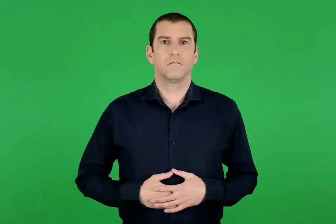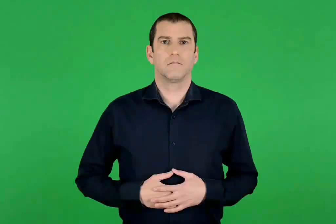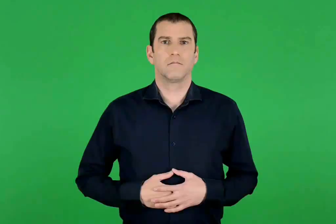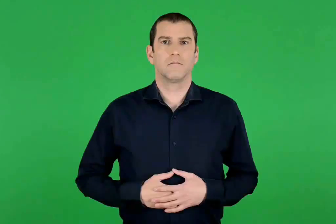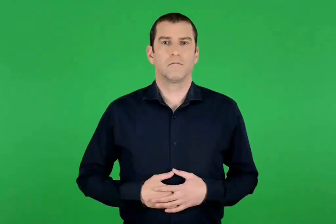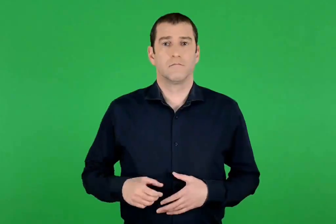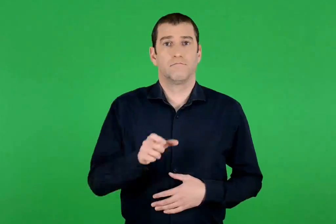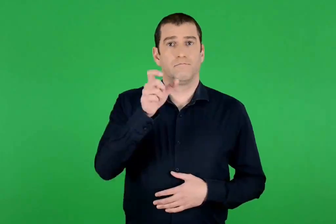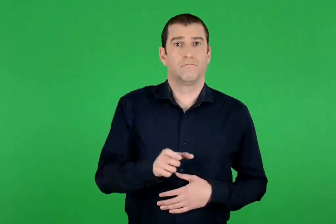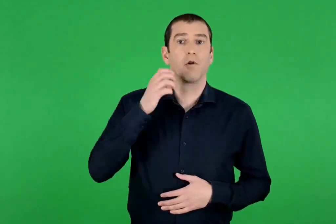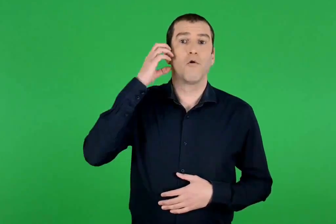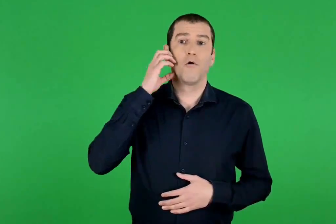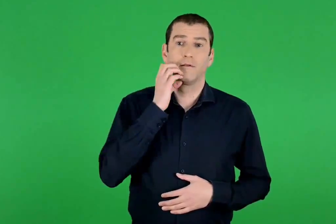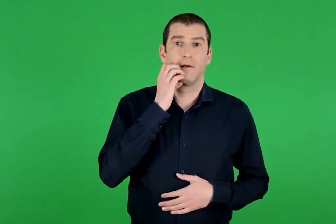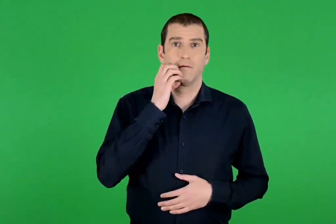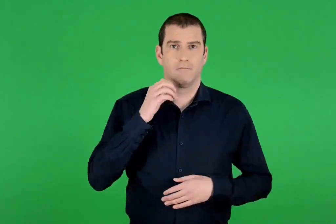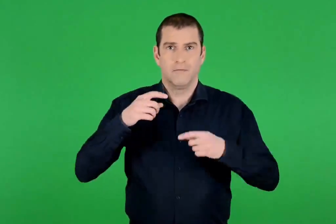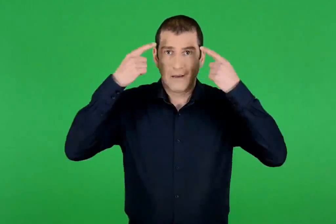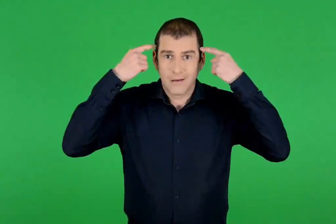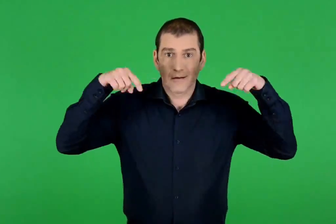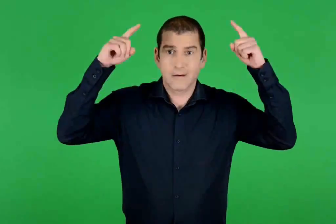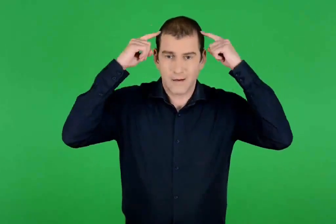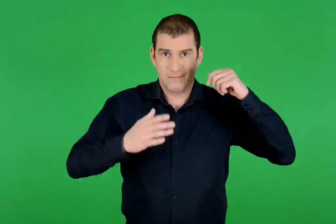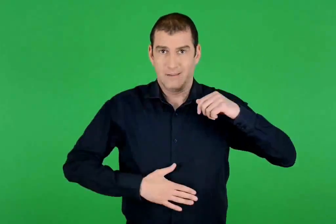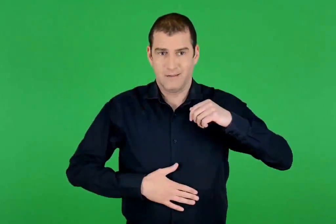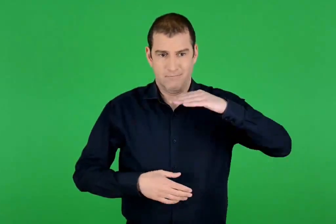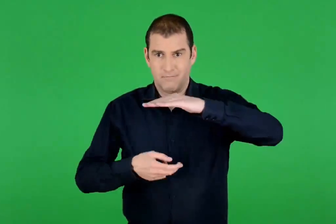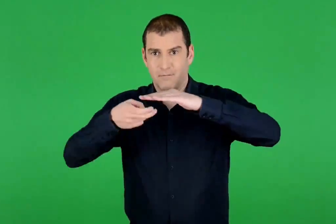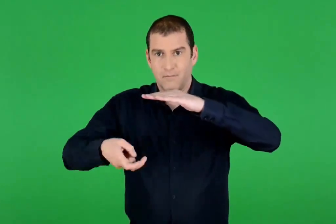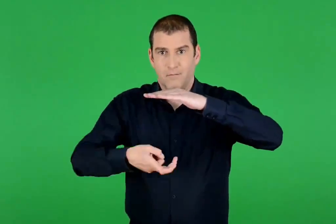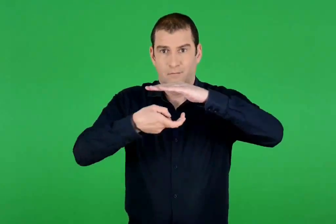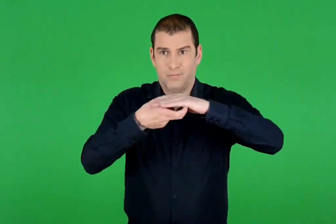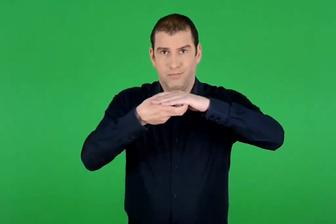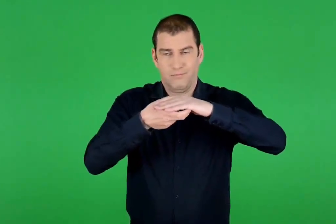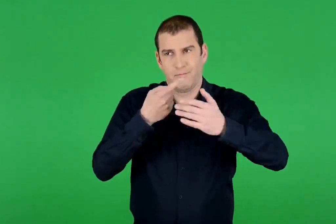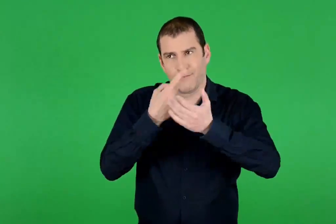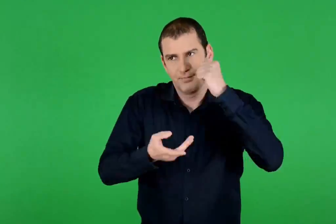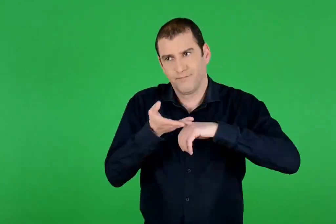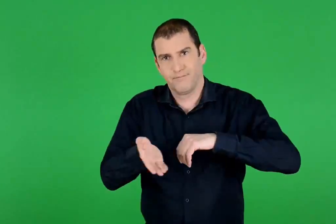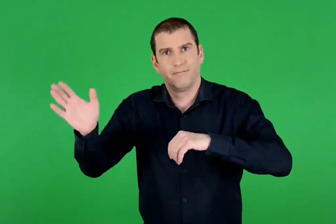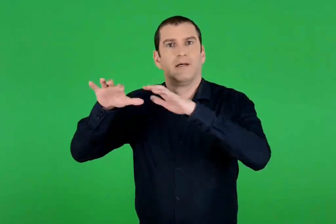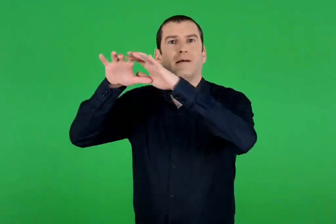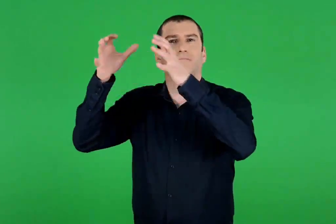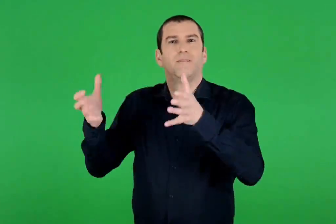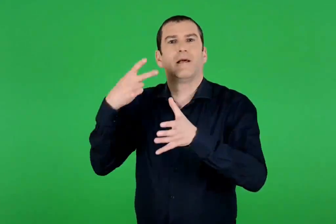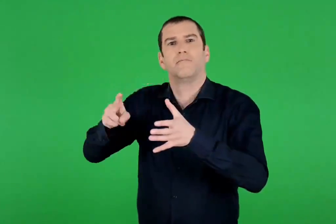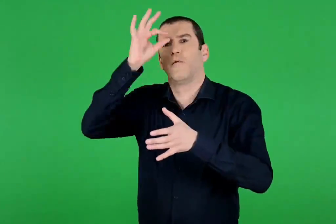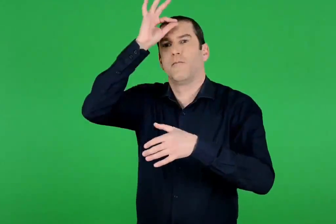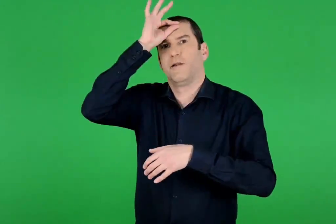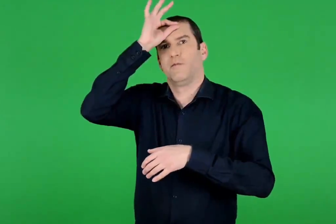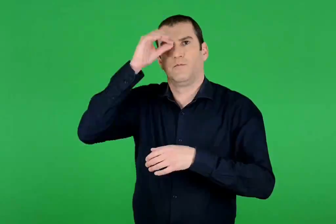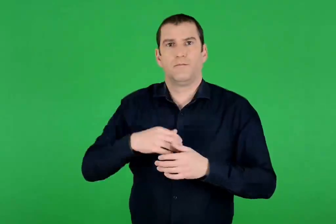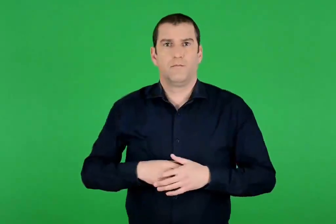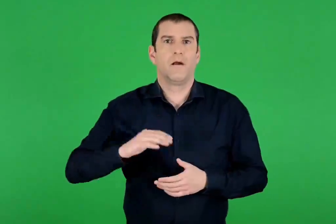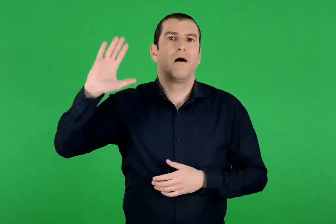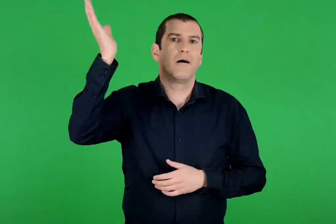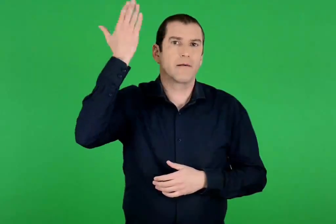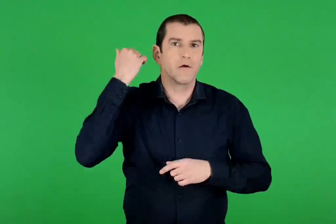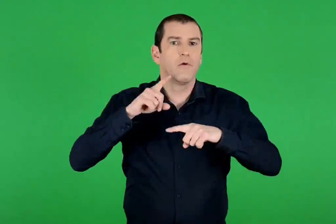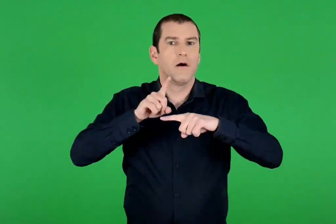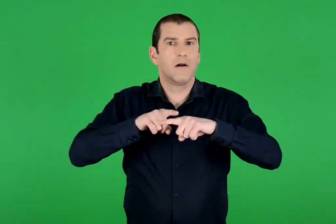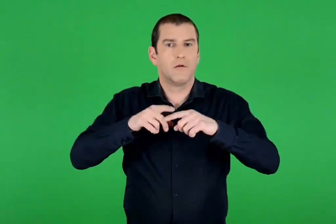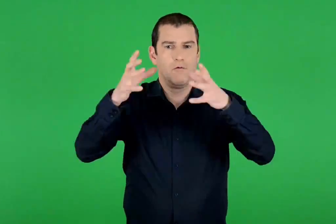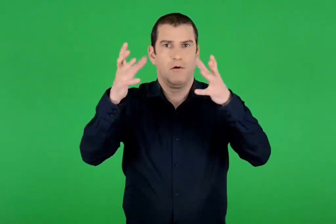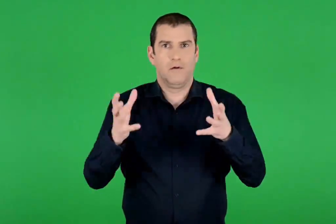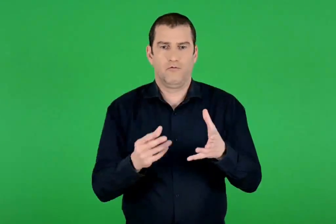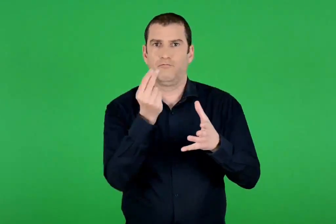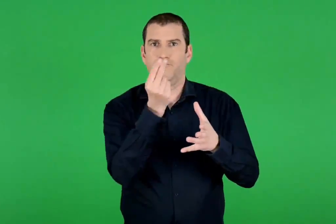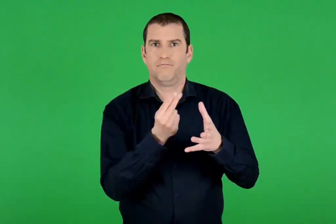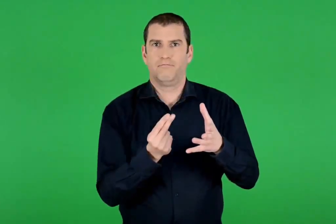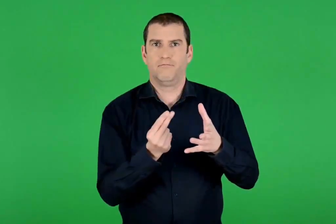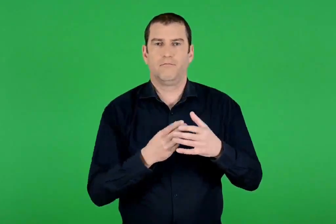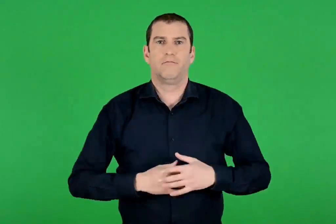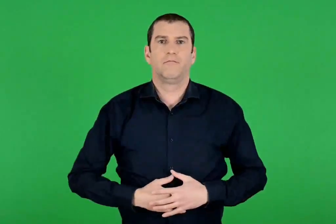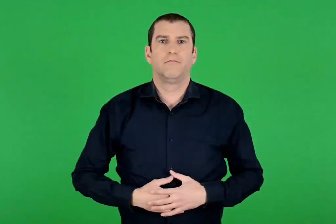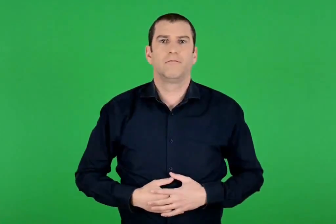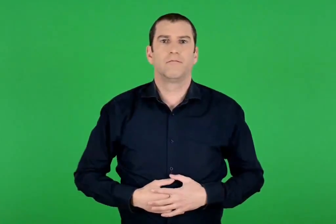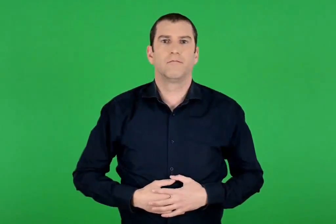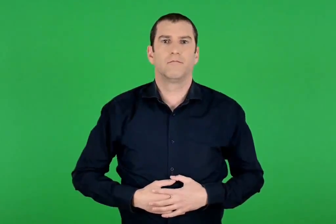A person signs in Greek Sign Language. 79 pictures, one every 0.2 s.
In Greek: ο οδυσσέας ξεφεύγει από τη σπηλιά του πολύφημου , δεμένος κάτω από την κοιλιά του κριαριού. από αρχαίο ελληνικό αγγείο
